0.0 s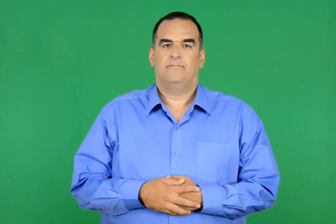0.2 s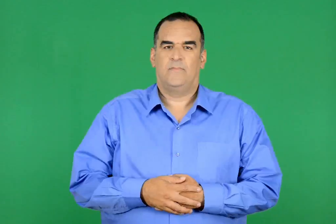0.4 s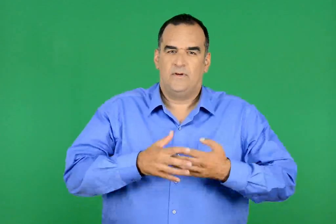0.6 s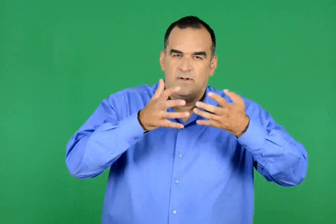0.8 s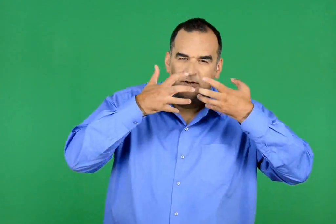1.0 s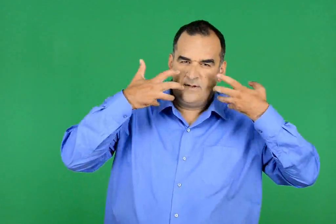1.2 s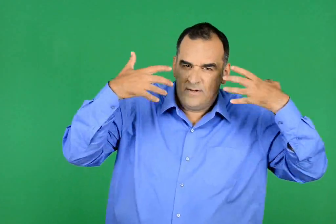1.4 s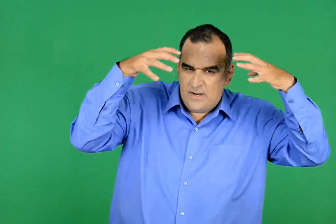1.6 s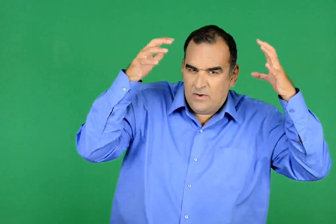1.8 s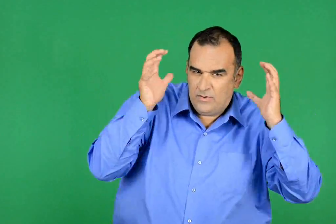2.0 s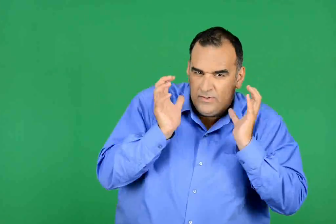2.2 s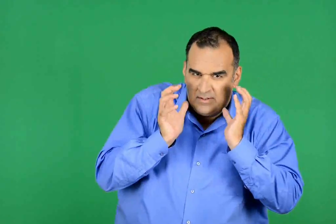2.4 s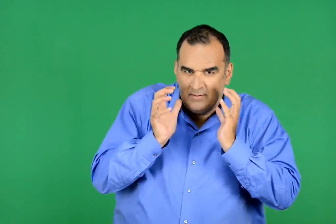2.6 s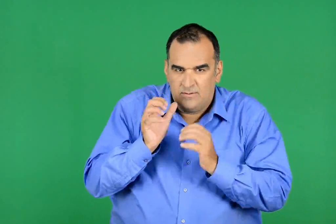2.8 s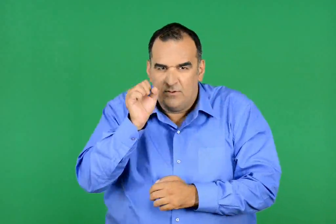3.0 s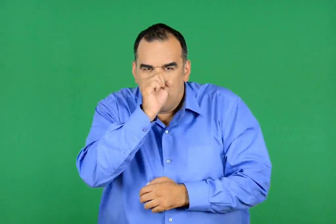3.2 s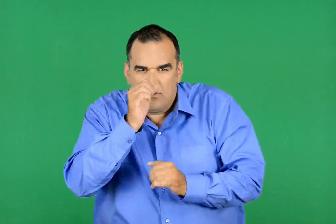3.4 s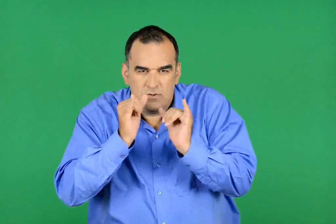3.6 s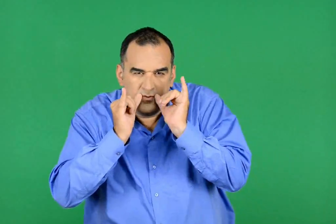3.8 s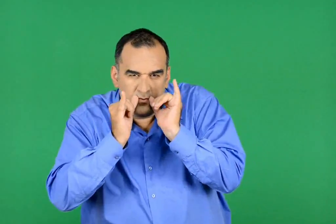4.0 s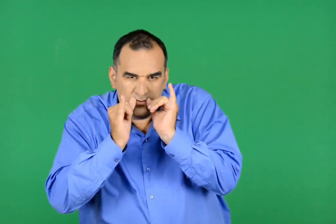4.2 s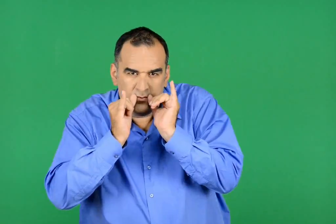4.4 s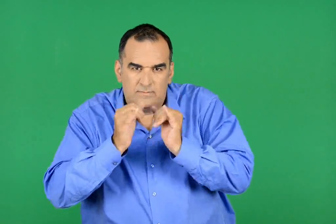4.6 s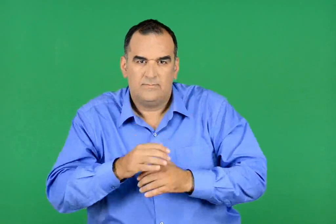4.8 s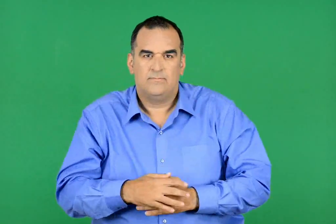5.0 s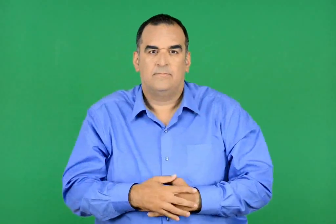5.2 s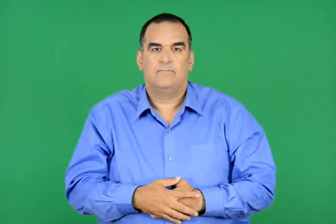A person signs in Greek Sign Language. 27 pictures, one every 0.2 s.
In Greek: το λιοντάρι και το αγριογούρουνο
